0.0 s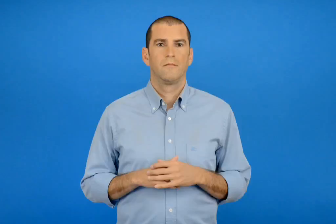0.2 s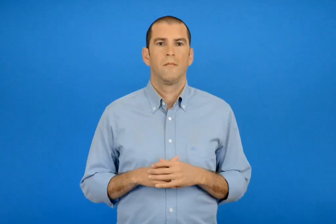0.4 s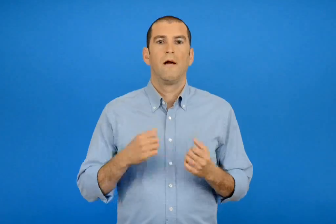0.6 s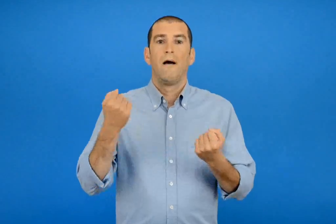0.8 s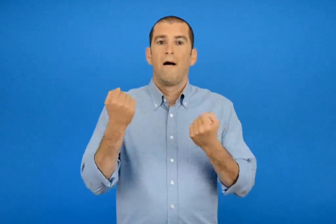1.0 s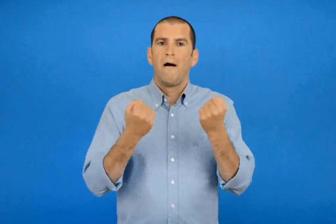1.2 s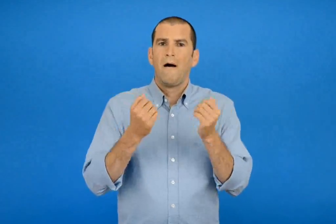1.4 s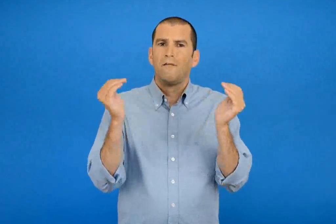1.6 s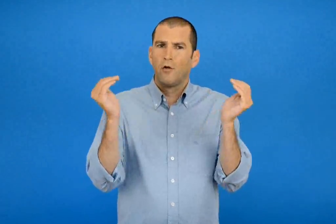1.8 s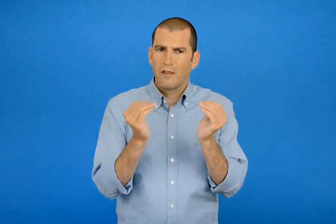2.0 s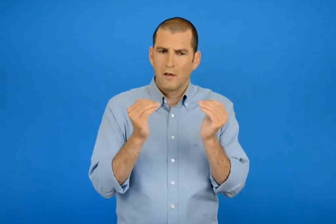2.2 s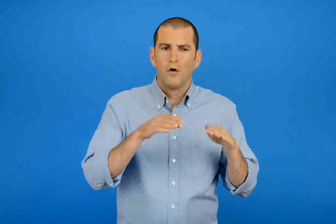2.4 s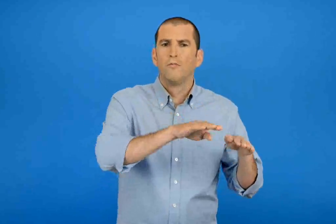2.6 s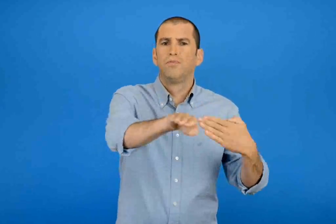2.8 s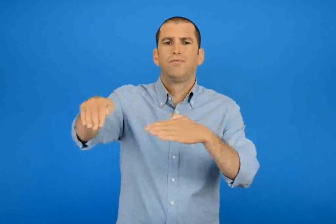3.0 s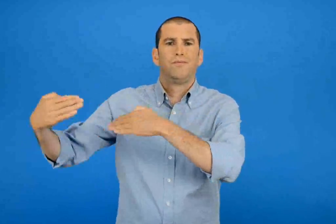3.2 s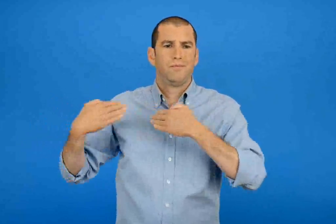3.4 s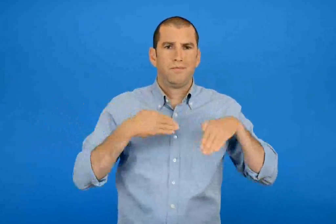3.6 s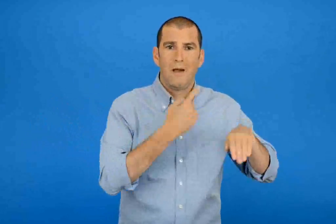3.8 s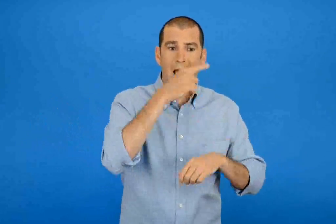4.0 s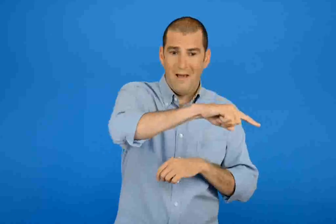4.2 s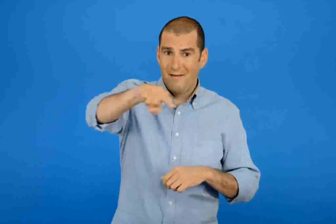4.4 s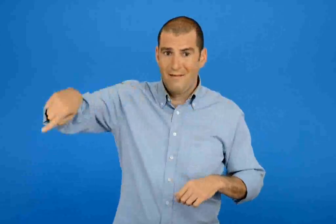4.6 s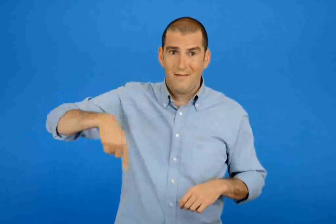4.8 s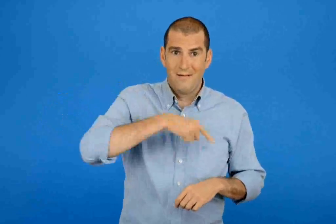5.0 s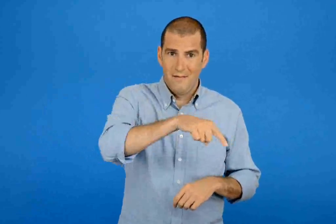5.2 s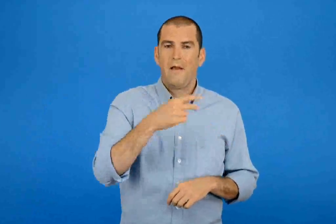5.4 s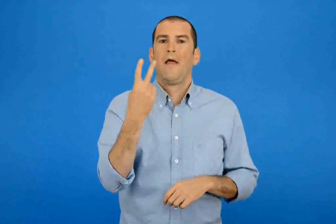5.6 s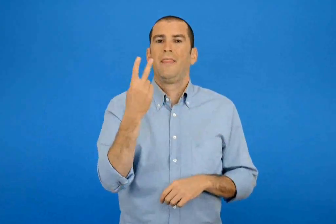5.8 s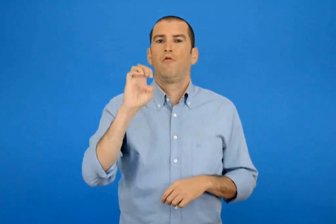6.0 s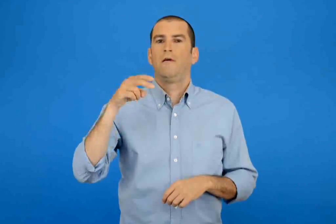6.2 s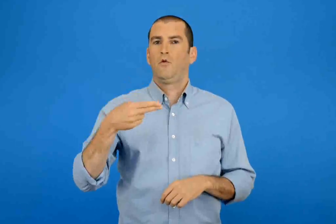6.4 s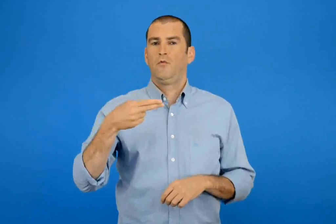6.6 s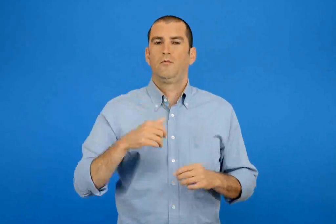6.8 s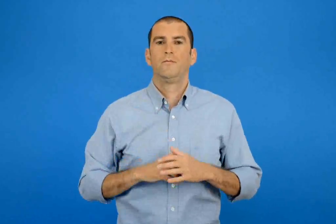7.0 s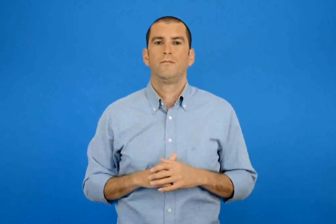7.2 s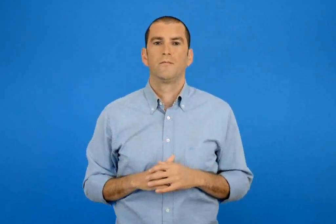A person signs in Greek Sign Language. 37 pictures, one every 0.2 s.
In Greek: αυτοκινητάκια 2 € ο γύρος
